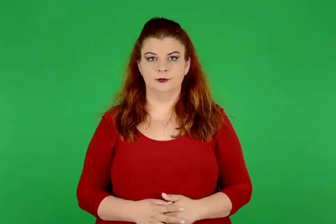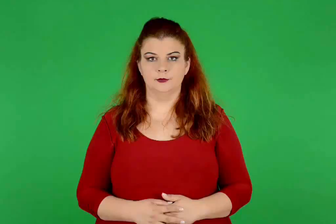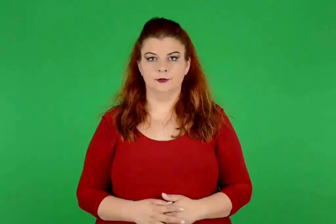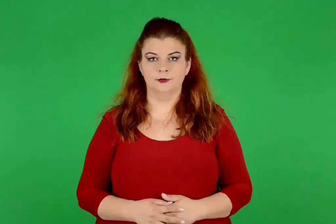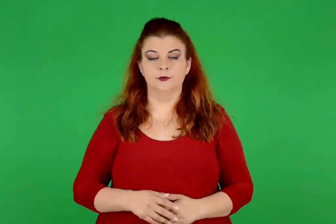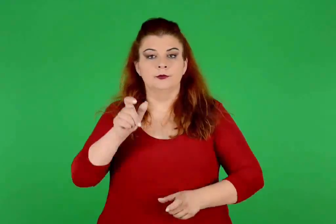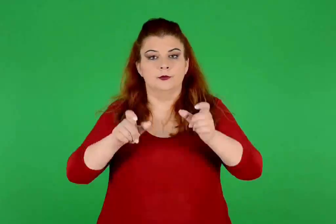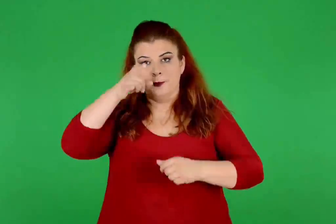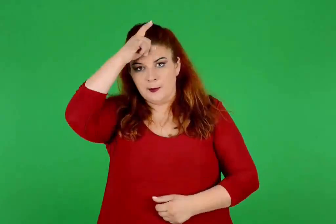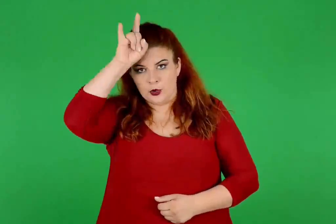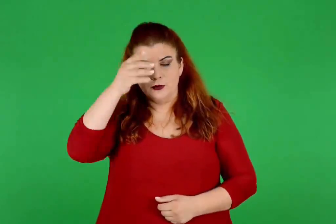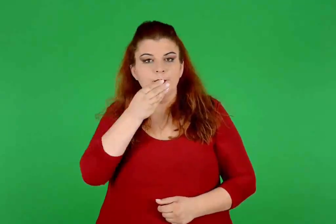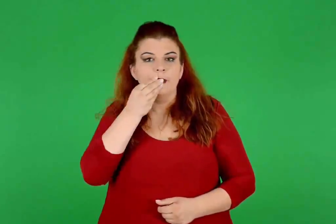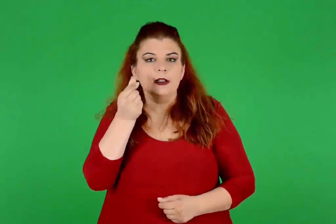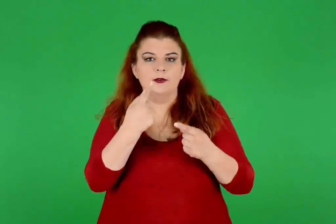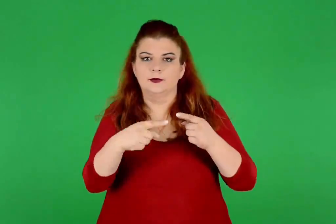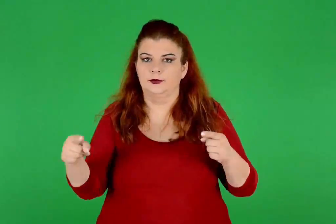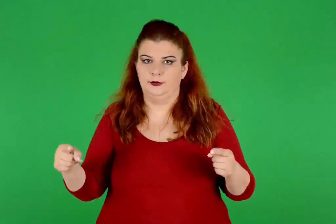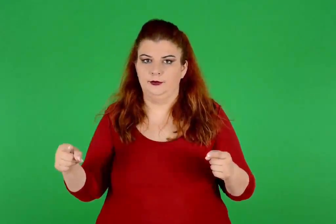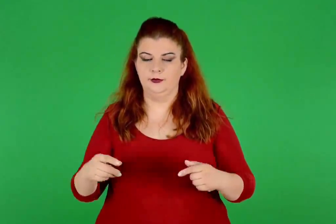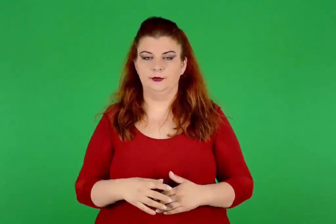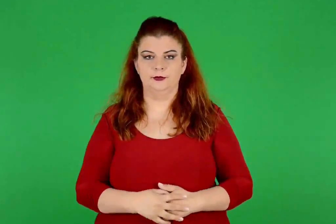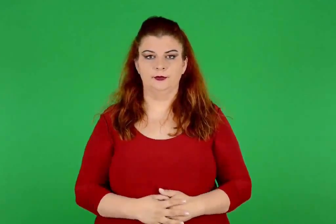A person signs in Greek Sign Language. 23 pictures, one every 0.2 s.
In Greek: γεύσεις μινωιτών
